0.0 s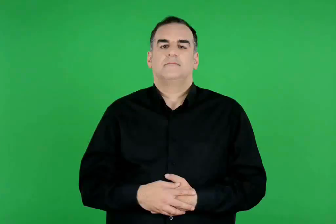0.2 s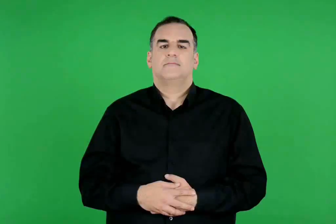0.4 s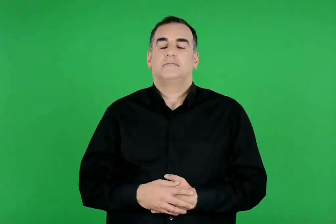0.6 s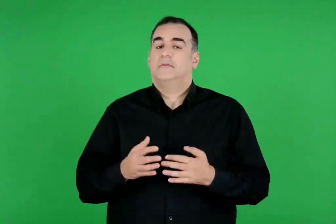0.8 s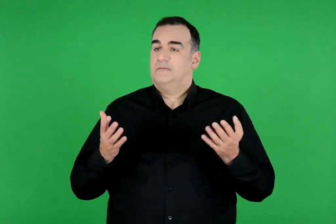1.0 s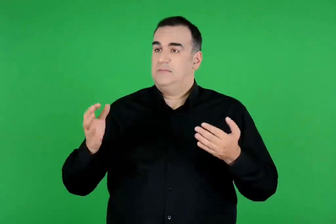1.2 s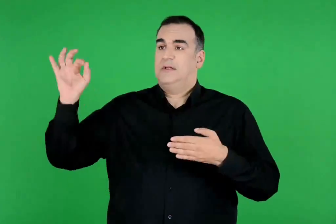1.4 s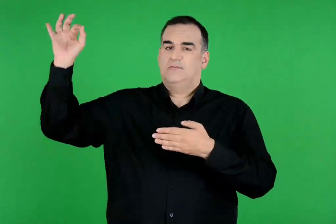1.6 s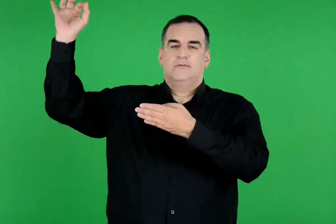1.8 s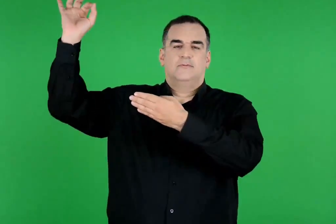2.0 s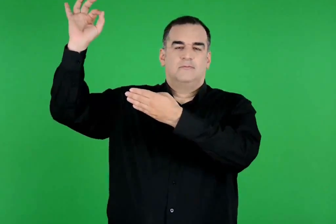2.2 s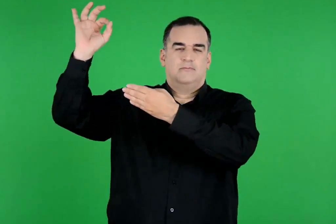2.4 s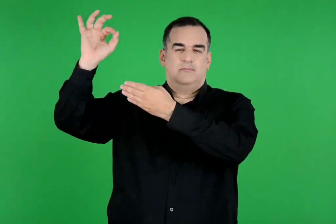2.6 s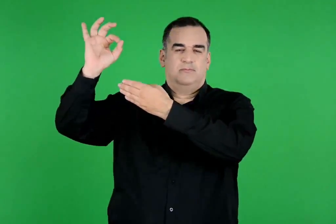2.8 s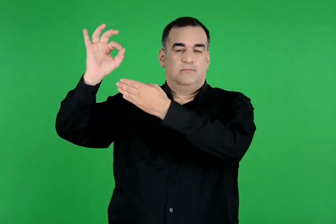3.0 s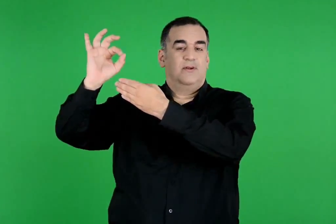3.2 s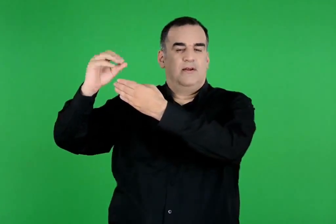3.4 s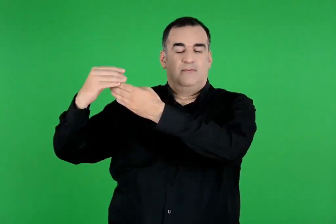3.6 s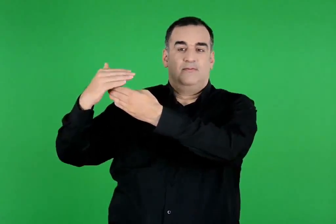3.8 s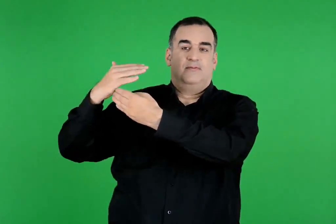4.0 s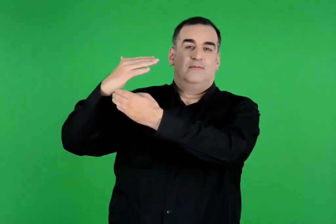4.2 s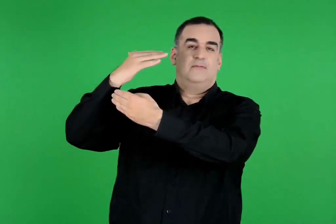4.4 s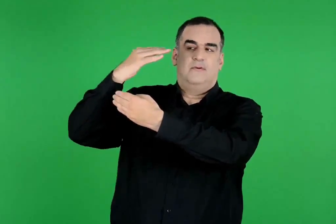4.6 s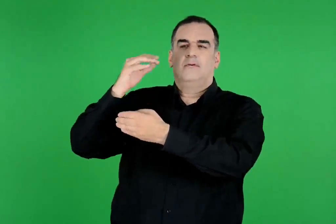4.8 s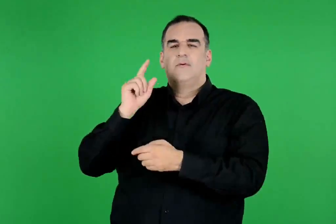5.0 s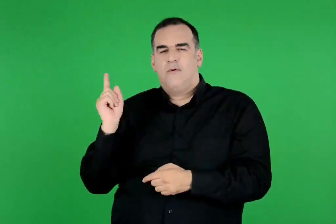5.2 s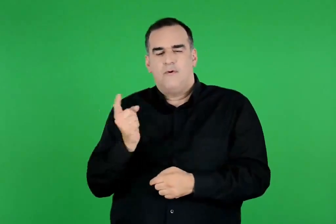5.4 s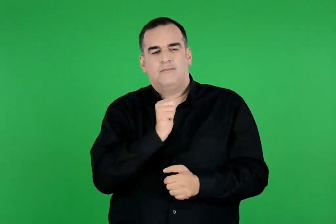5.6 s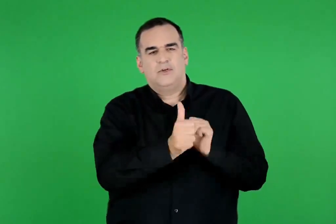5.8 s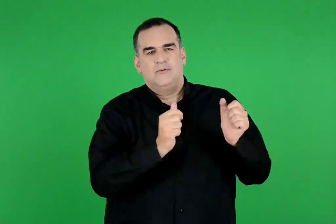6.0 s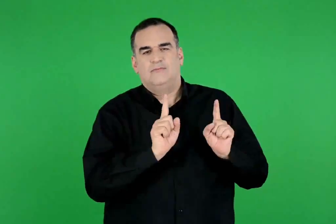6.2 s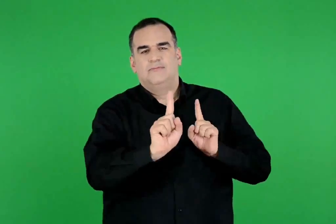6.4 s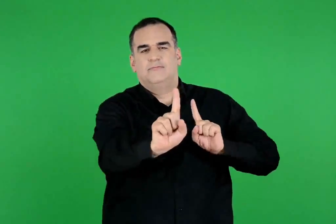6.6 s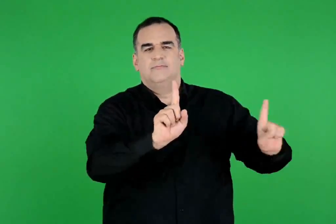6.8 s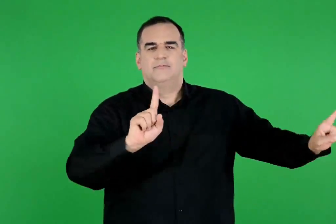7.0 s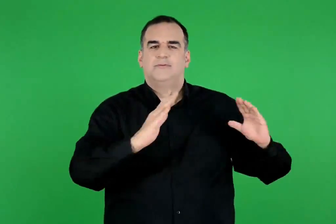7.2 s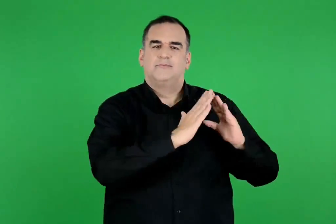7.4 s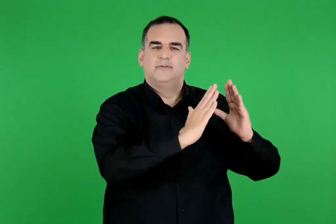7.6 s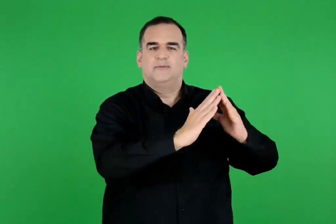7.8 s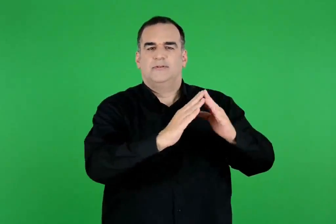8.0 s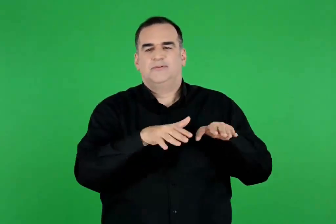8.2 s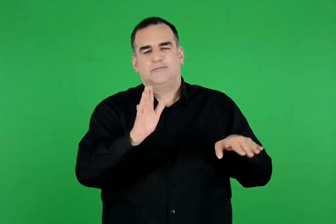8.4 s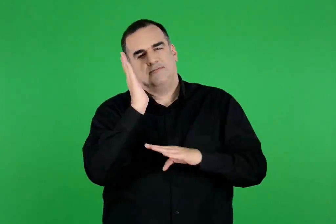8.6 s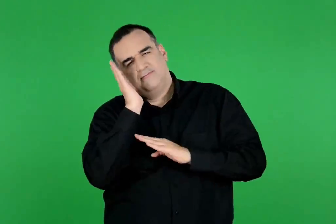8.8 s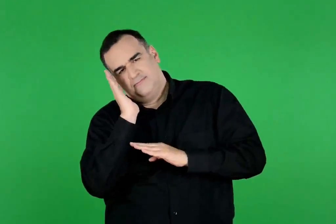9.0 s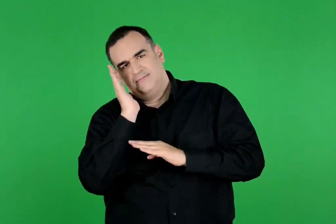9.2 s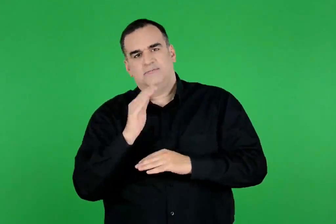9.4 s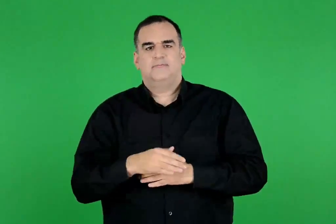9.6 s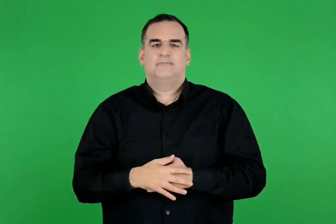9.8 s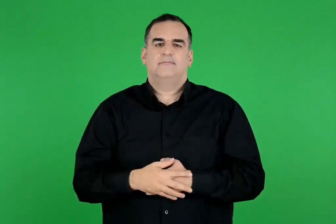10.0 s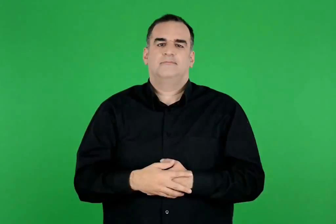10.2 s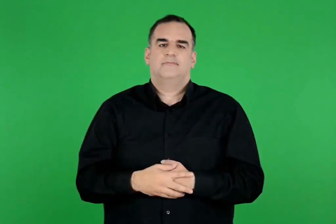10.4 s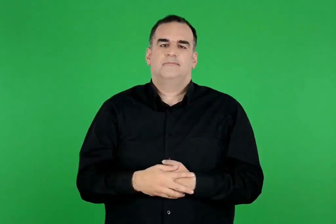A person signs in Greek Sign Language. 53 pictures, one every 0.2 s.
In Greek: και όταν πια βασίλεψε του ήλιου το φως το αχτιδοβόλο , καθένας στο δικό του τράβηξε αρχοντικό να κοιμηθεί ,
